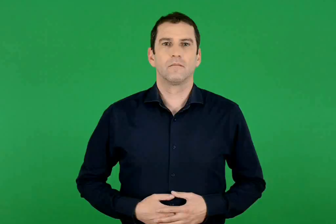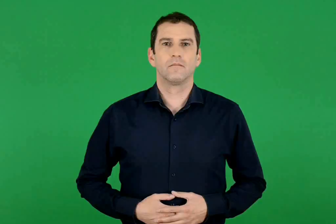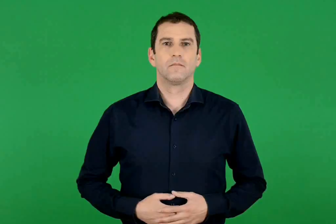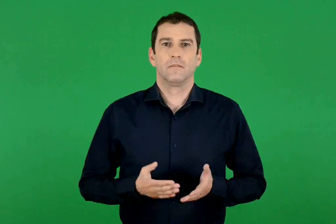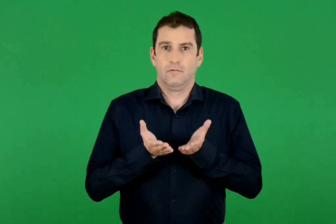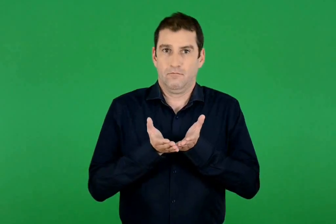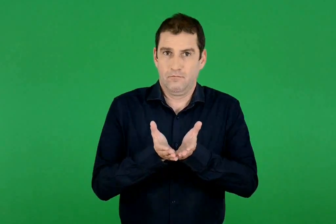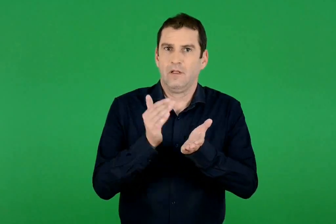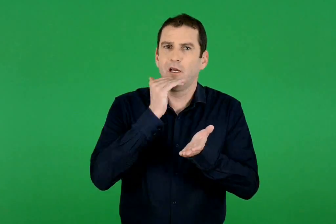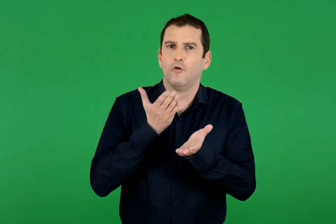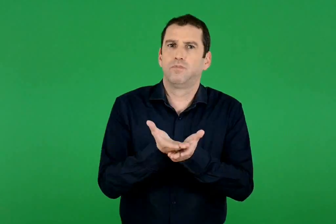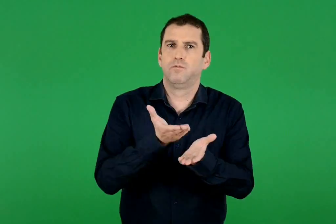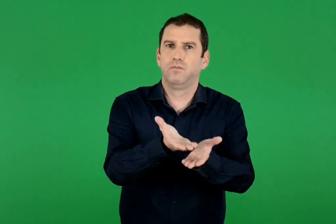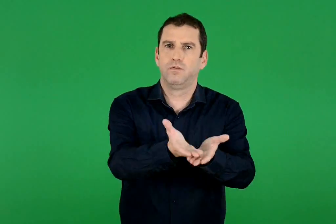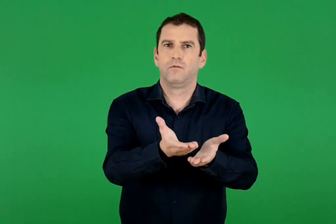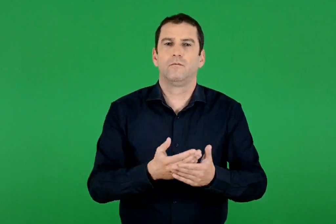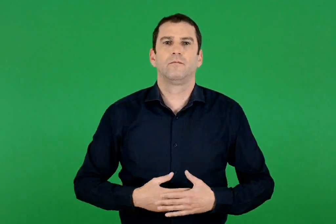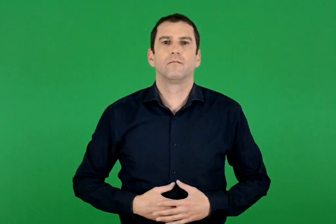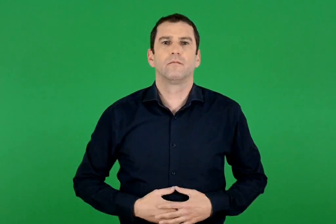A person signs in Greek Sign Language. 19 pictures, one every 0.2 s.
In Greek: ταχύπλοο
